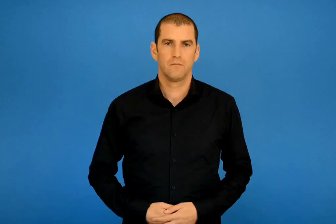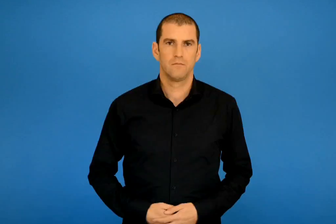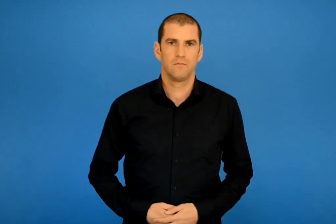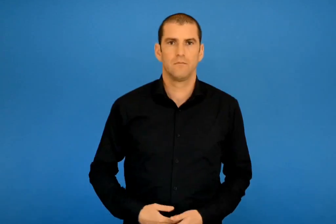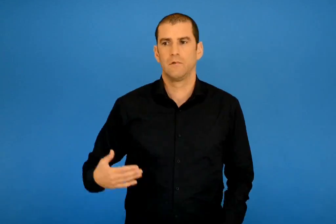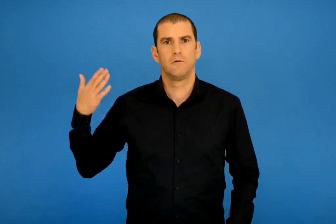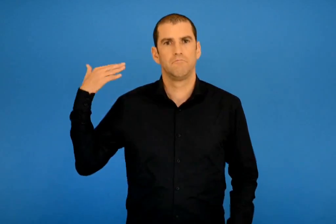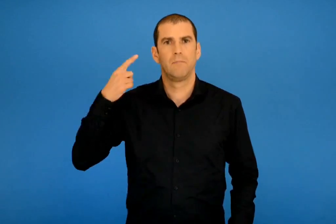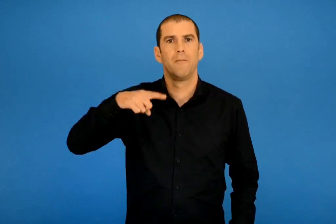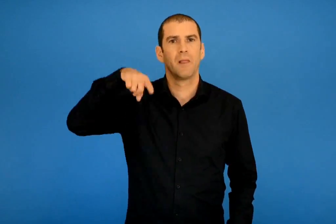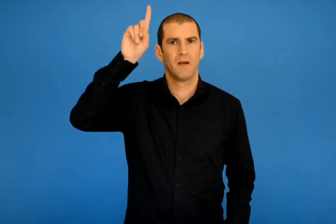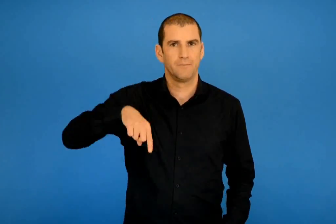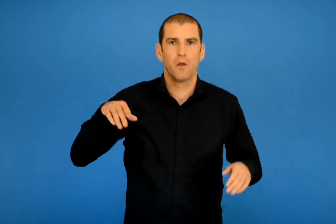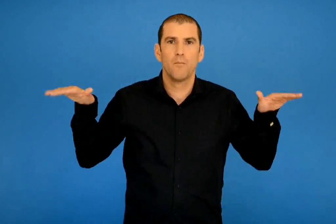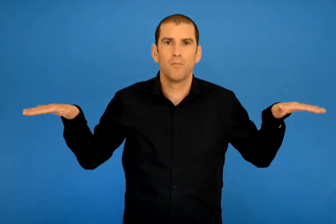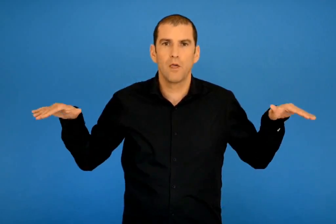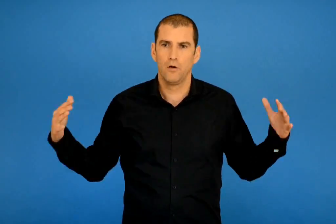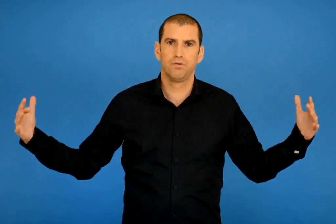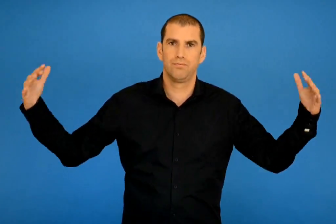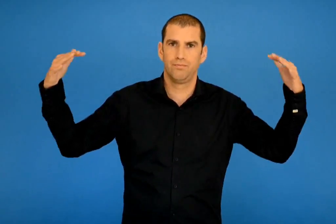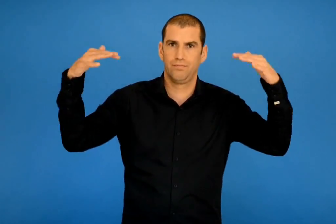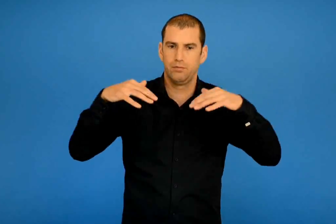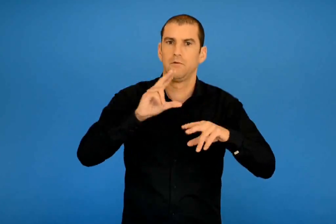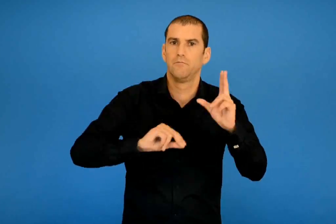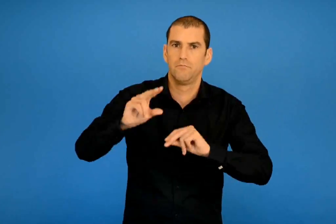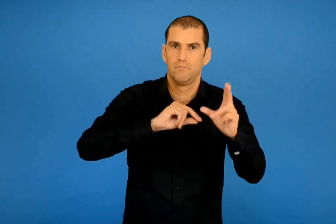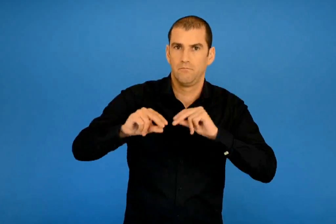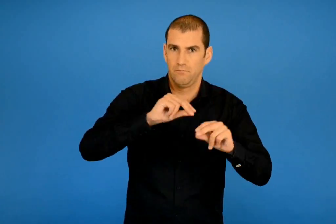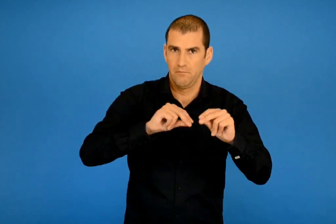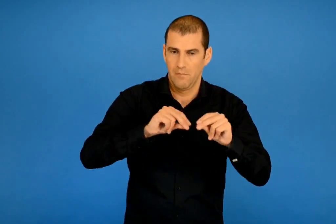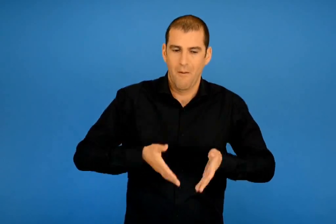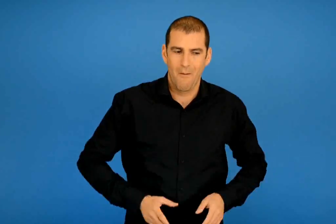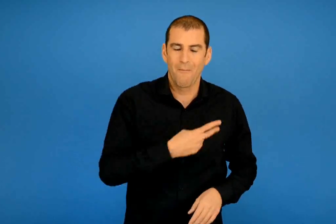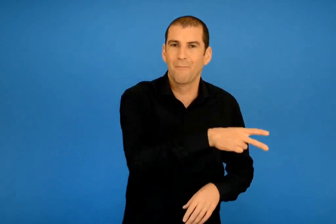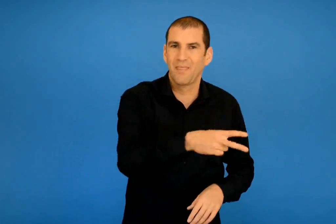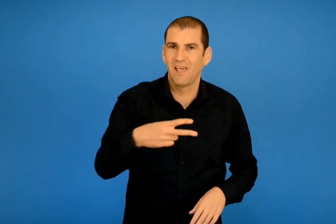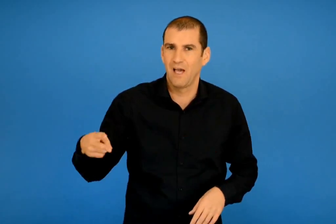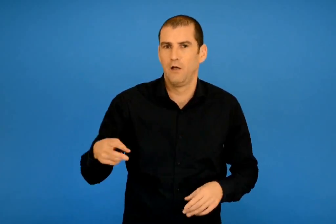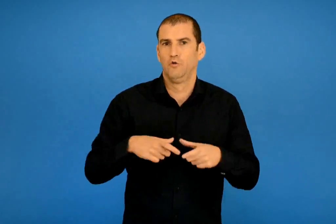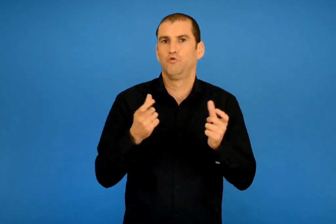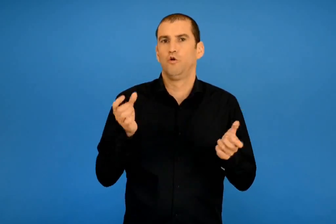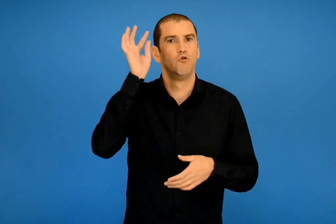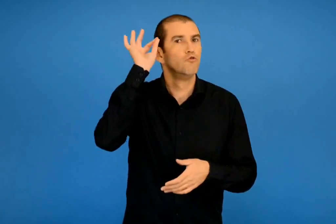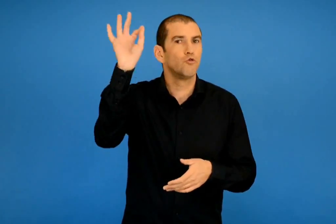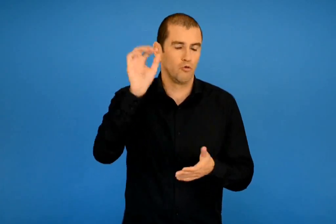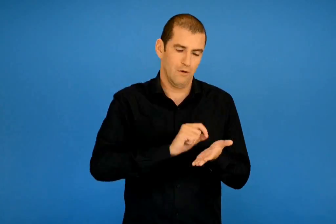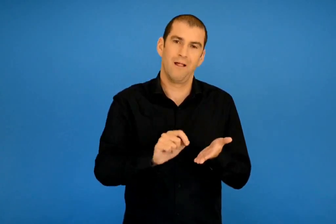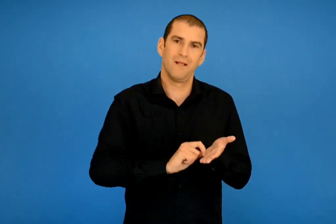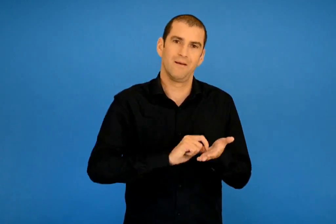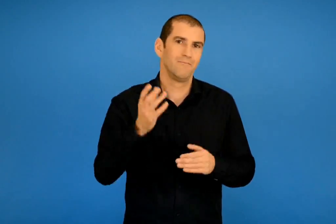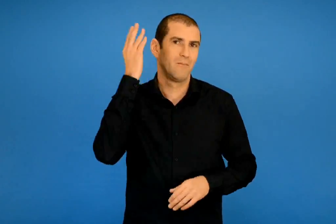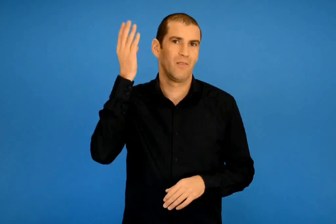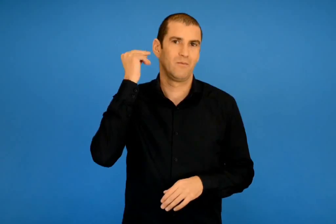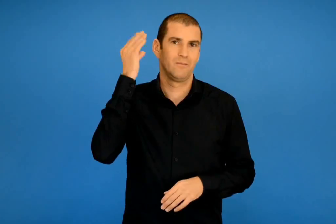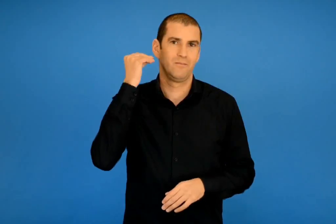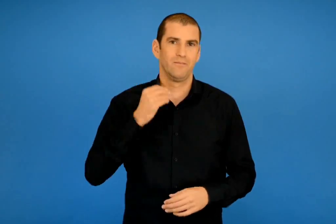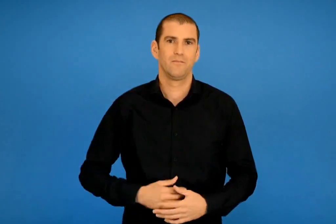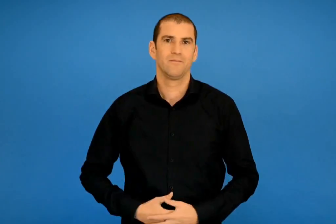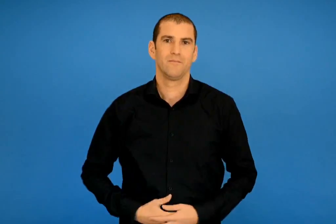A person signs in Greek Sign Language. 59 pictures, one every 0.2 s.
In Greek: μια μέρα συνάχτηκαν όλα τα πουλιά και συμφωνήσαν να βάλουν τα παιδιά τους στο σχολείο να μάθουν γράμματα
